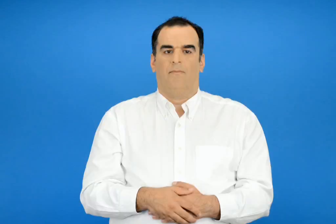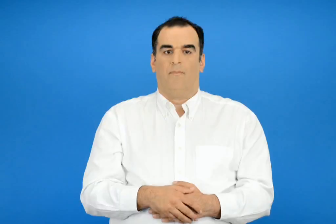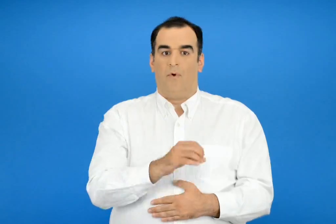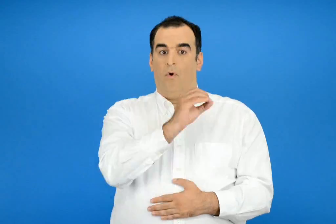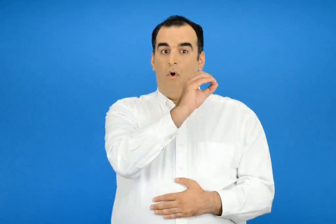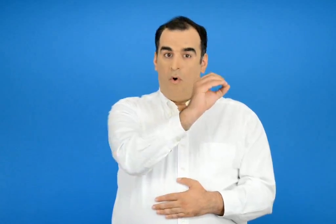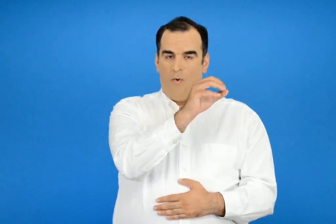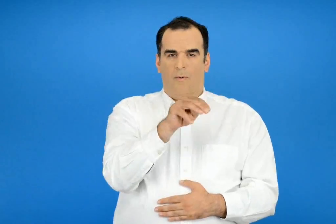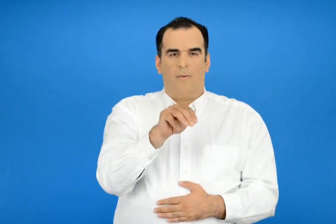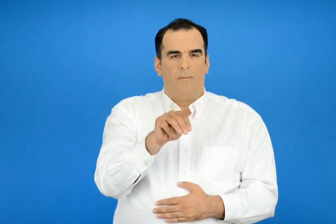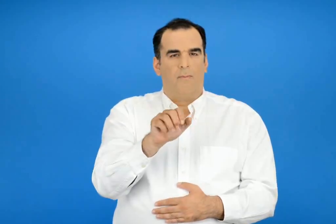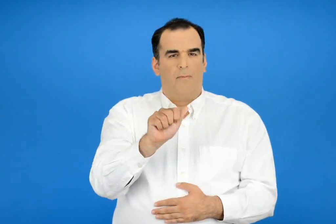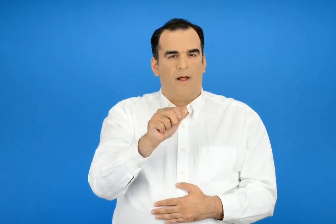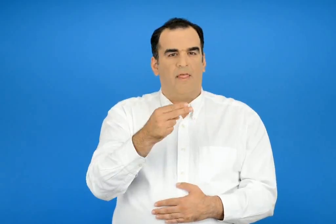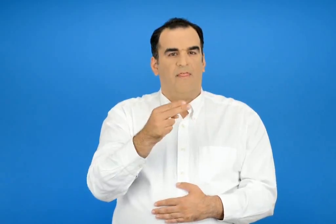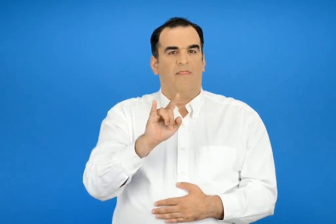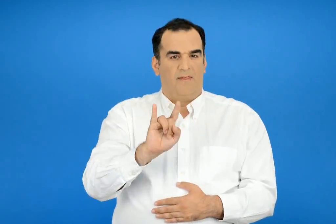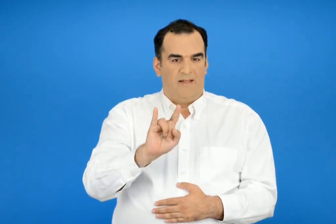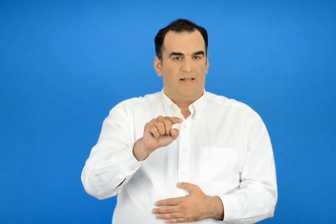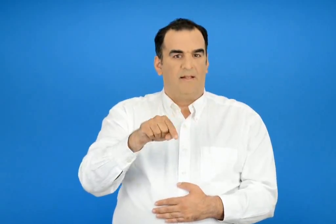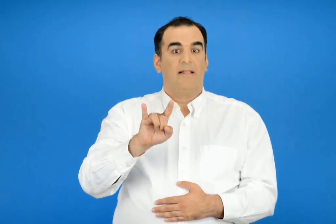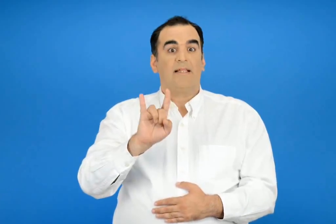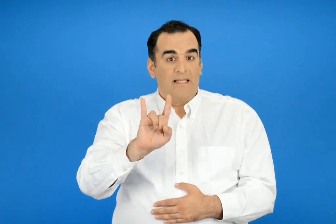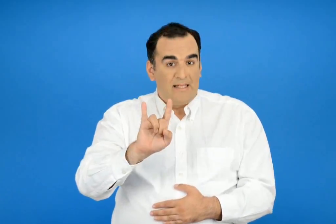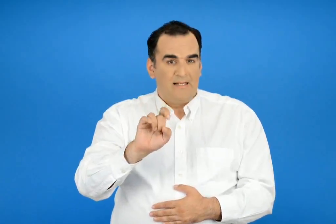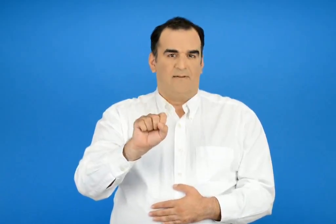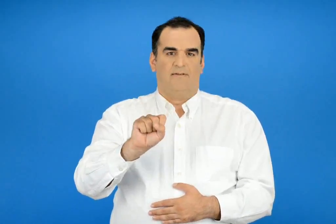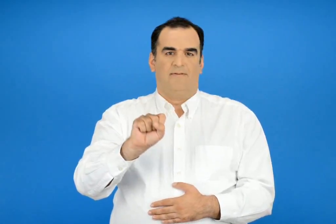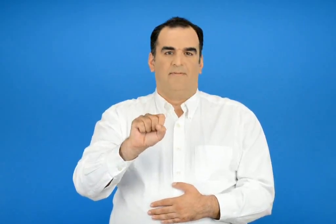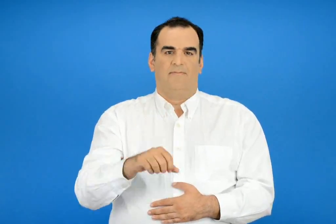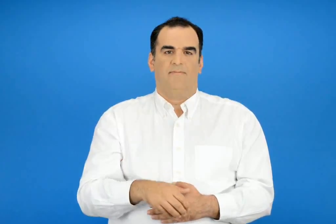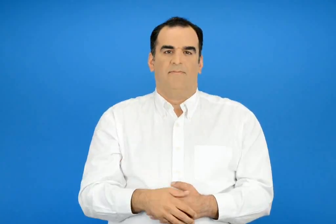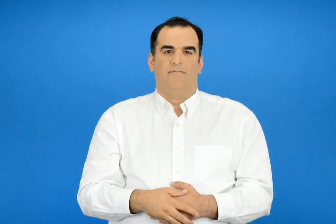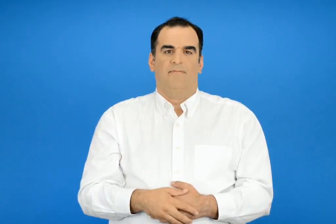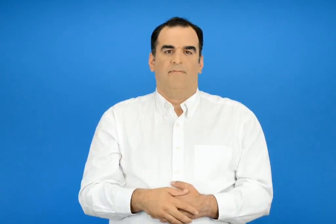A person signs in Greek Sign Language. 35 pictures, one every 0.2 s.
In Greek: ο μαθητής
